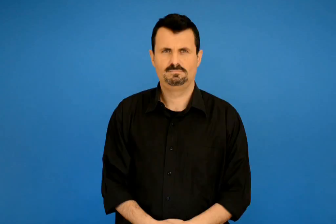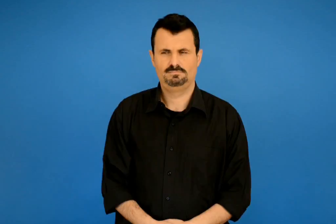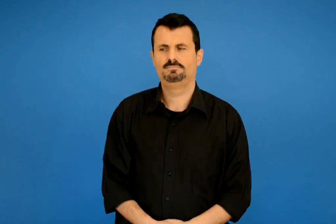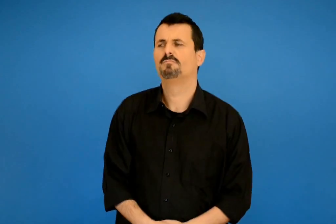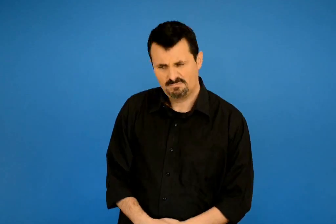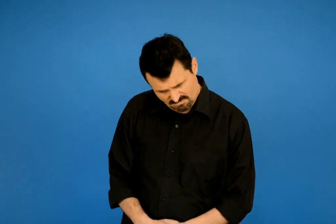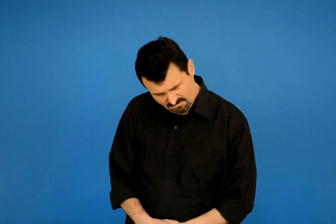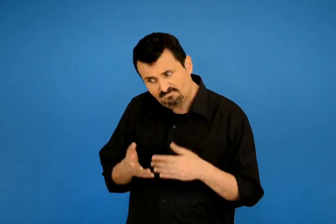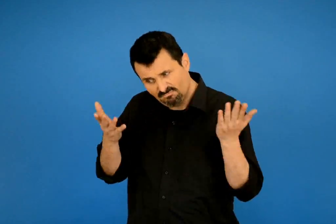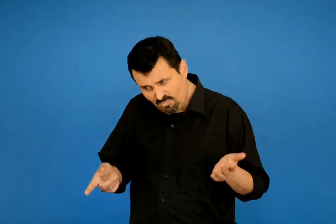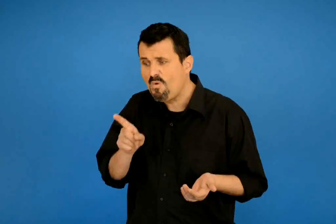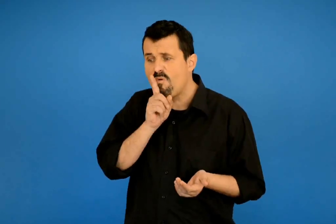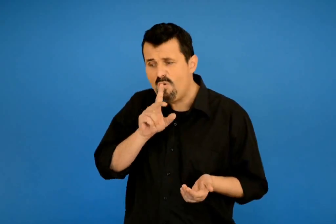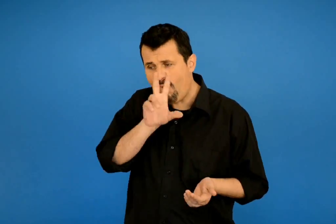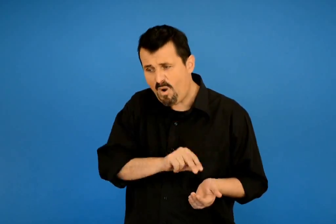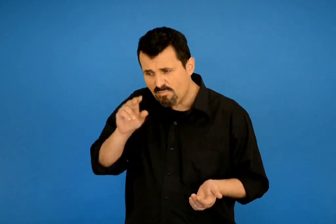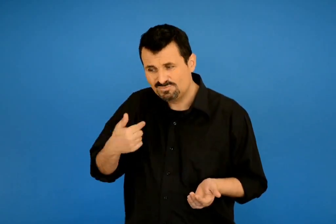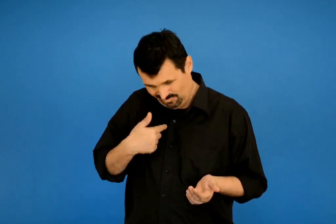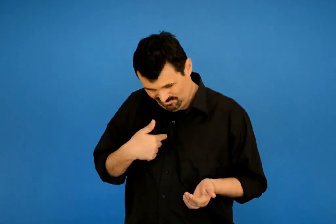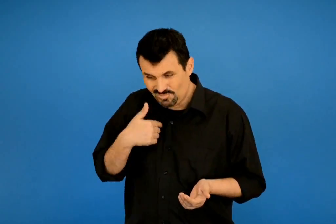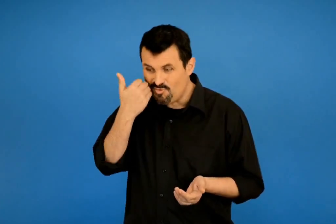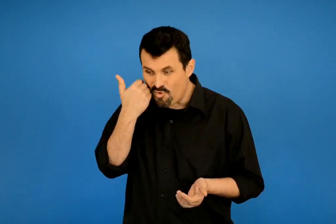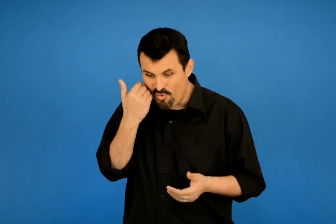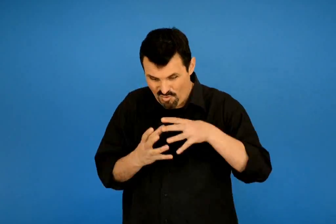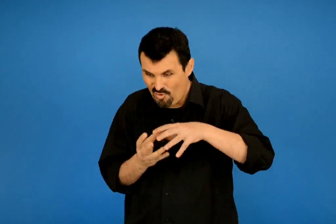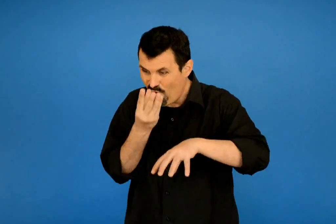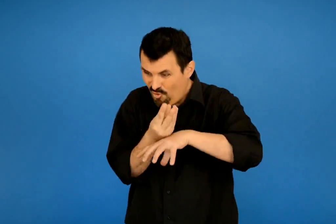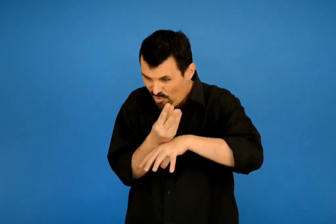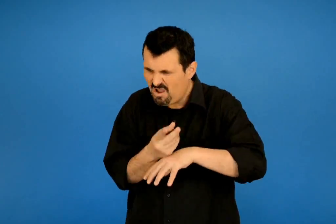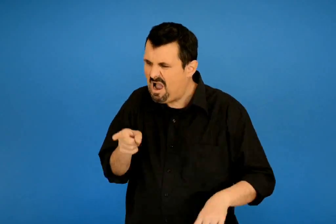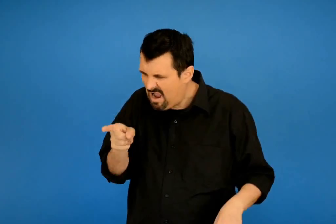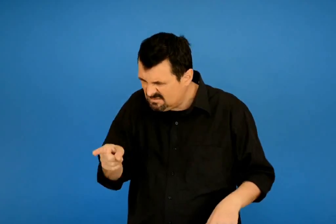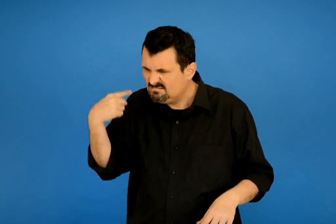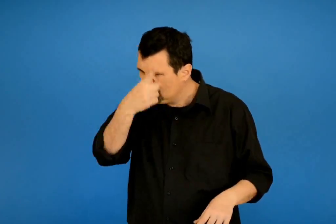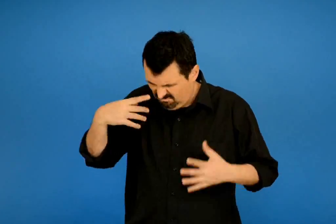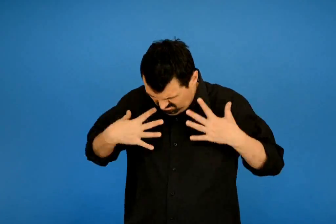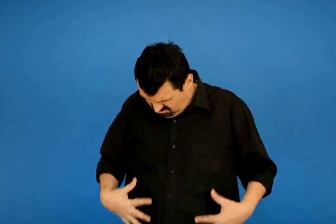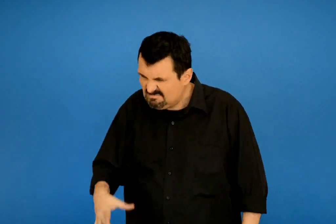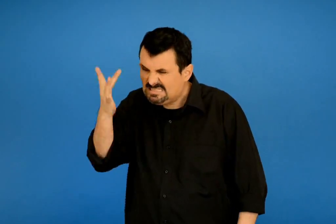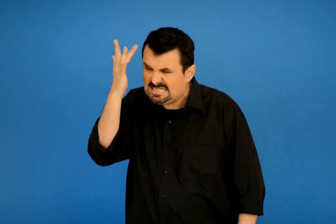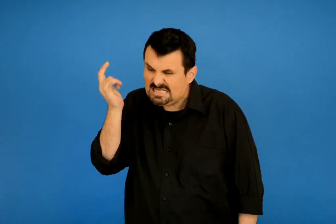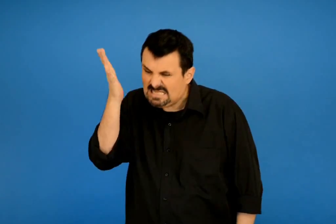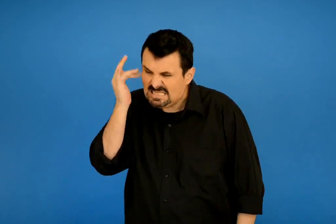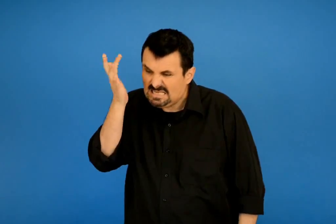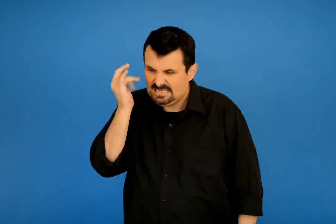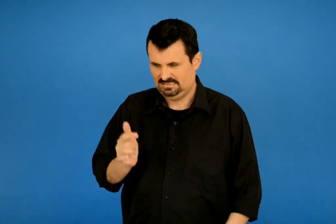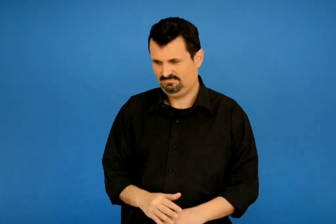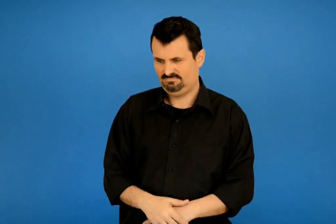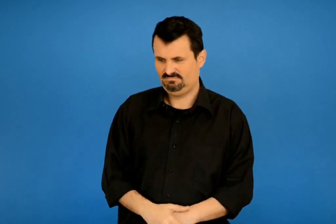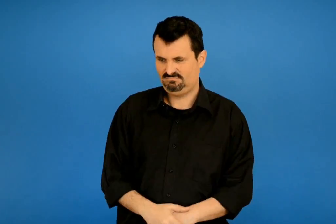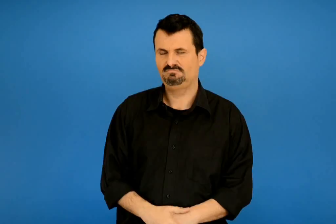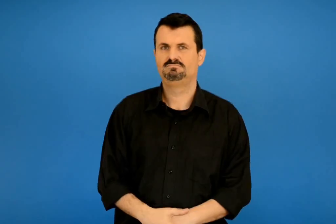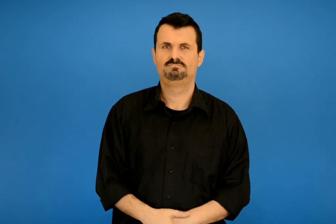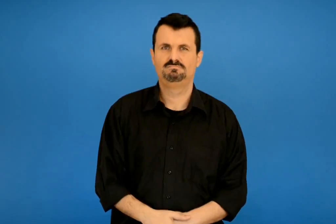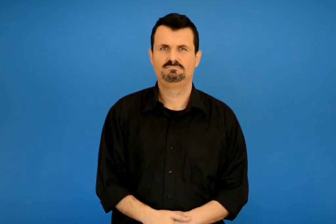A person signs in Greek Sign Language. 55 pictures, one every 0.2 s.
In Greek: όπως είναι κόκκινα τα ροδάκια μου εσύ να γίνεις κίτρινη
